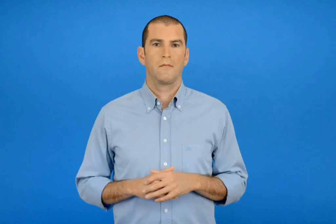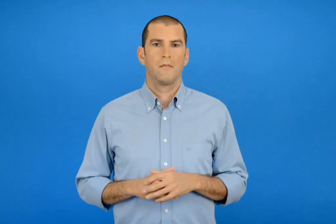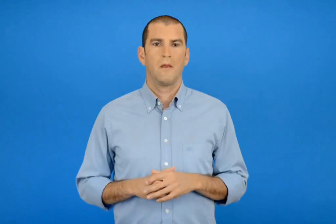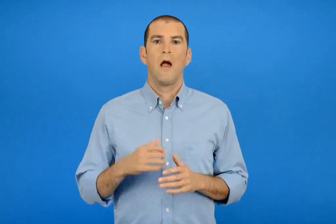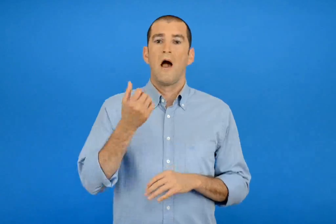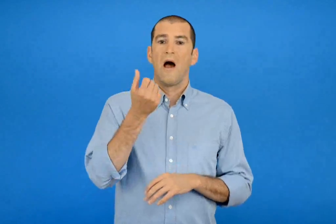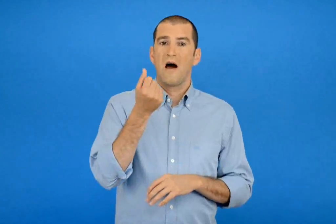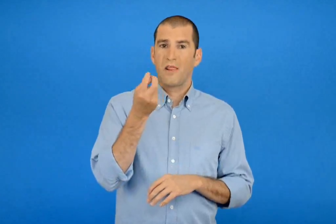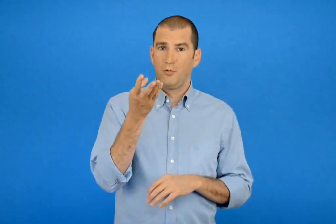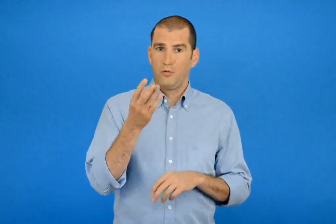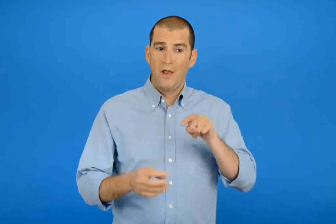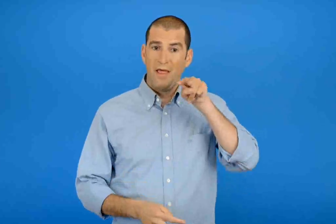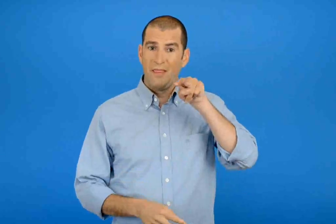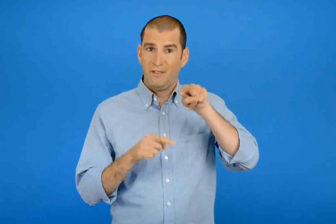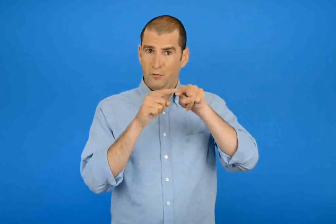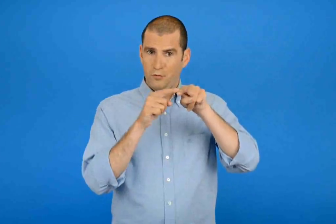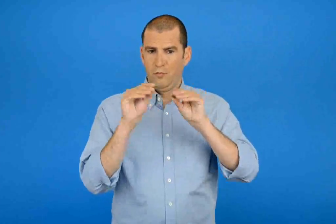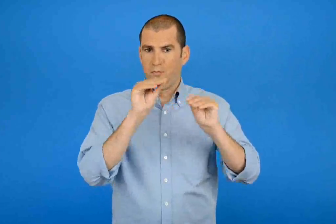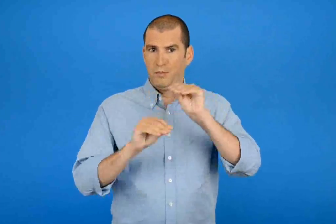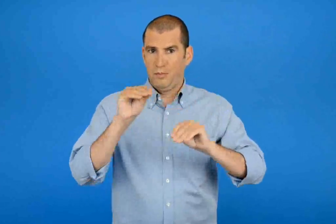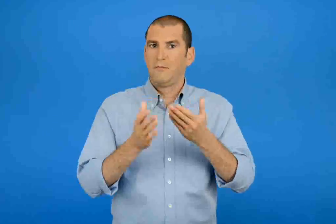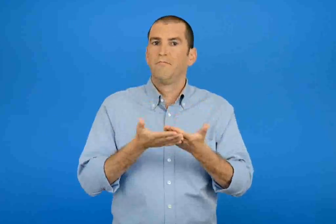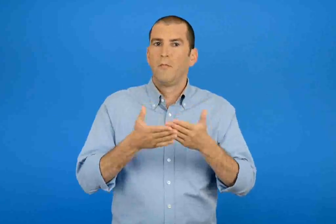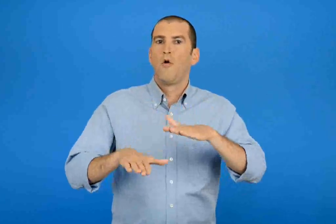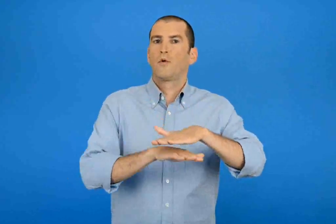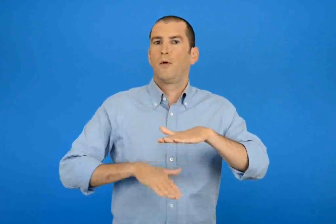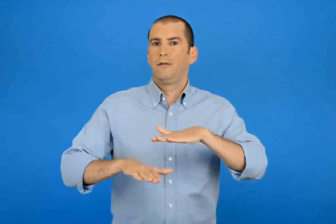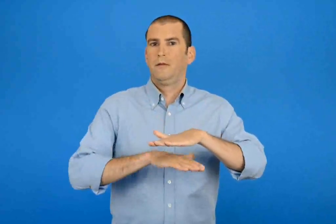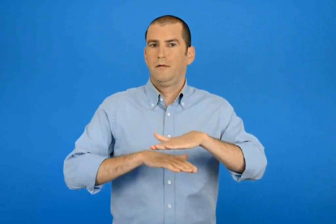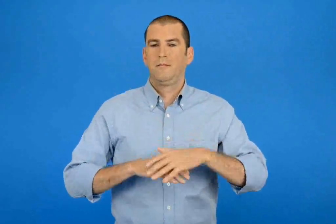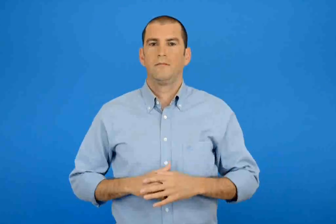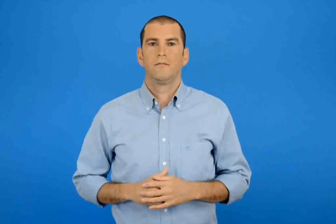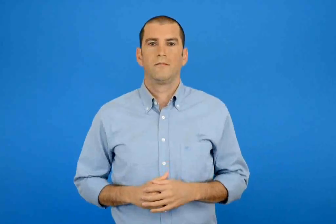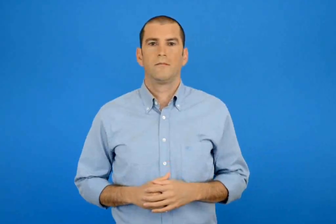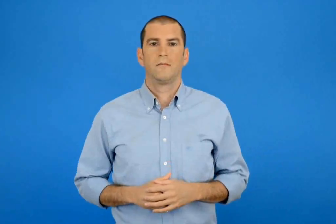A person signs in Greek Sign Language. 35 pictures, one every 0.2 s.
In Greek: φτιάχνω διψήφιους αριθμούς με προϋποθέσεις
